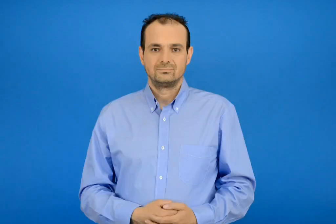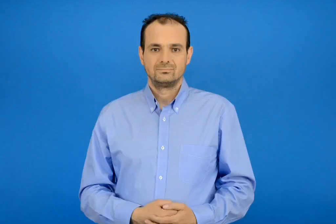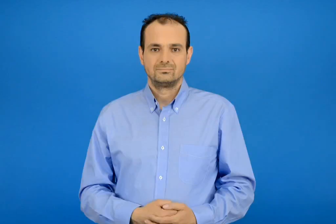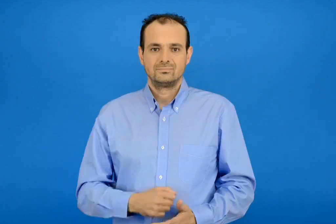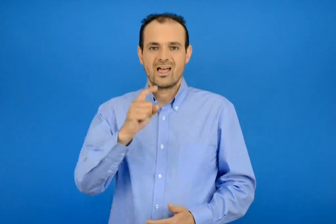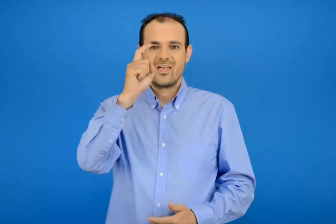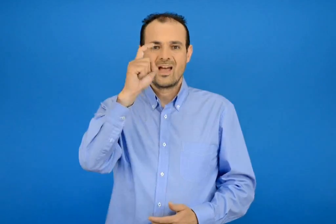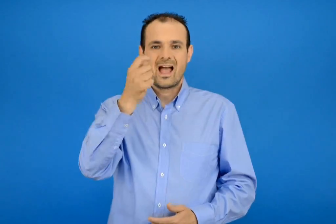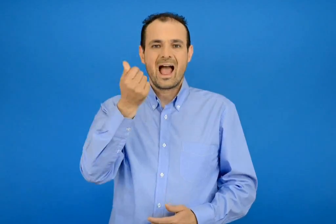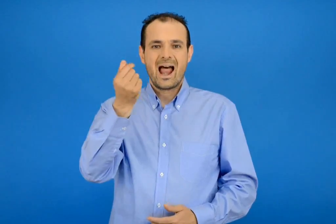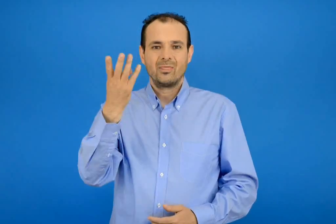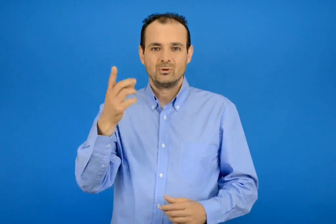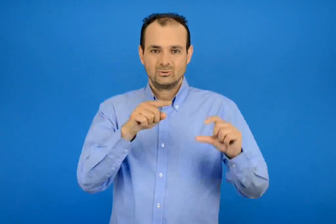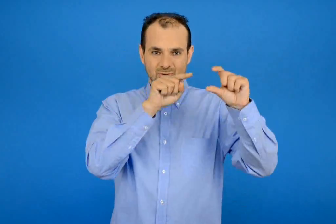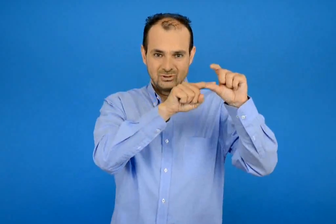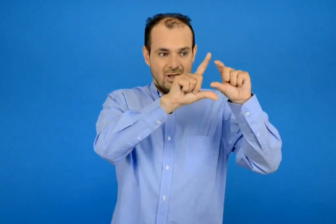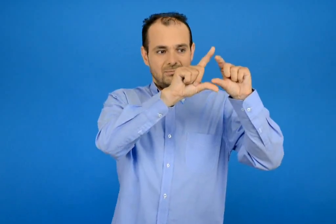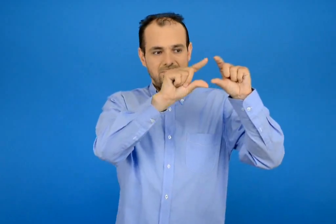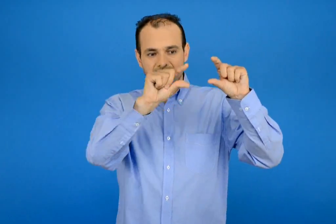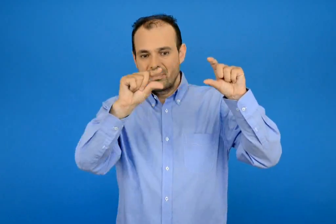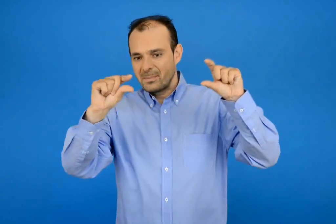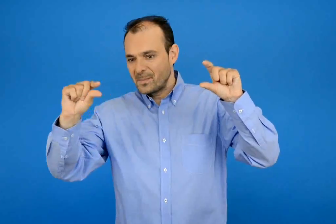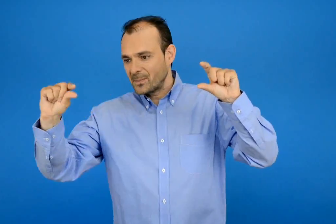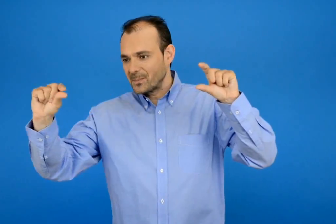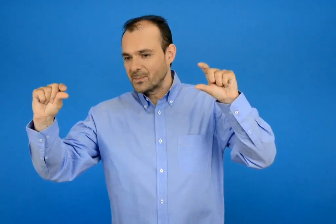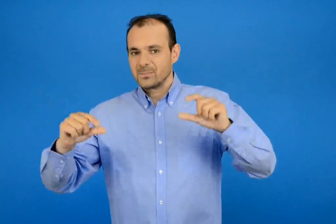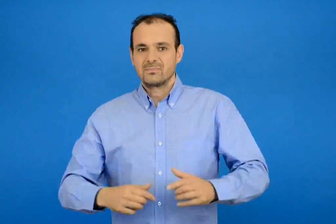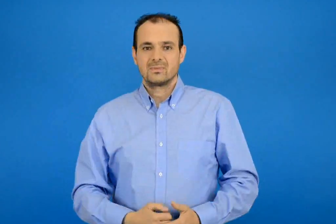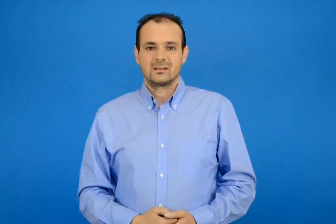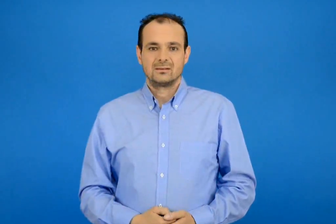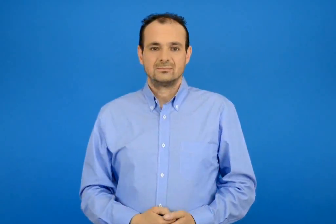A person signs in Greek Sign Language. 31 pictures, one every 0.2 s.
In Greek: κατεβαίνω από το 10
